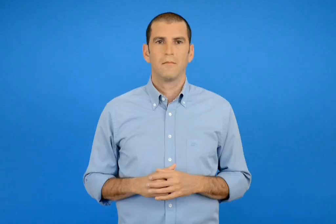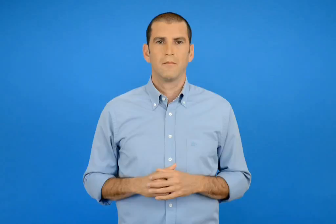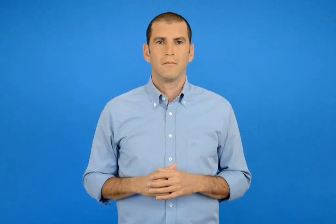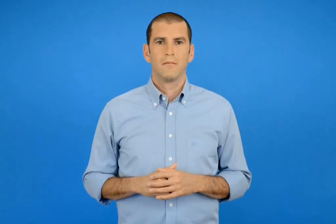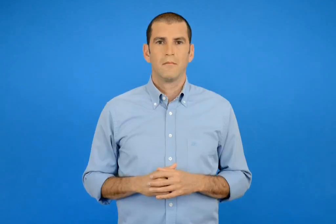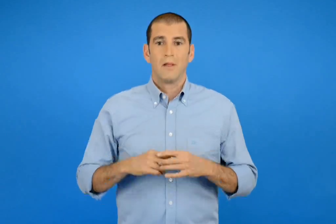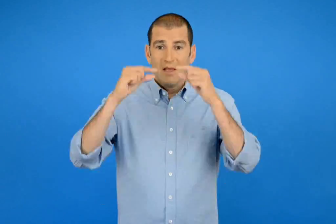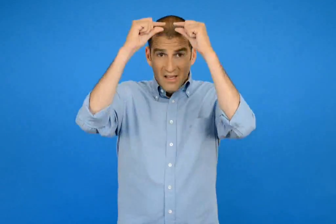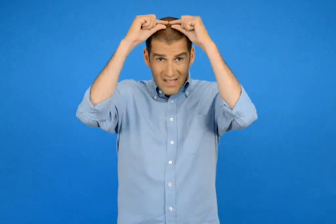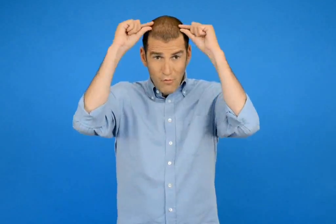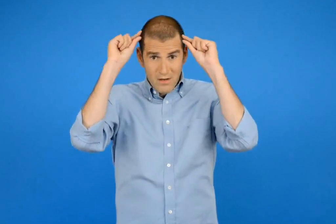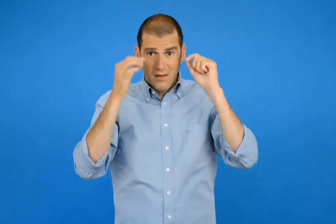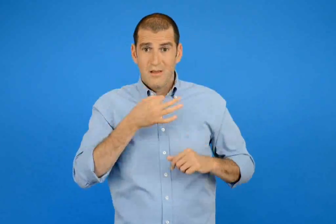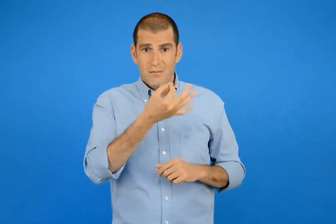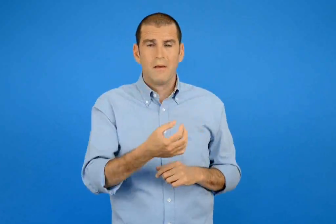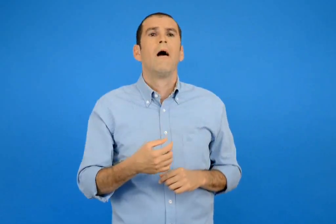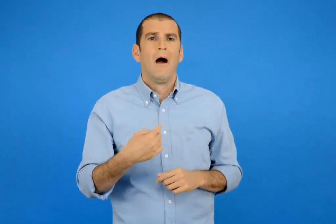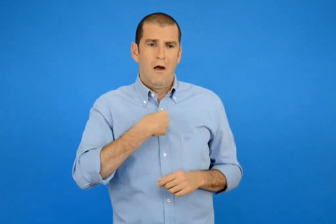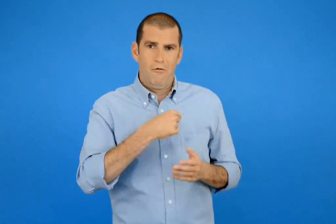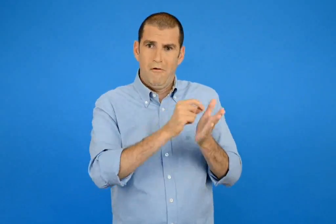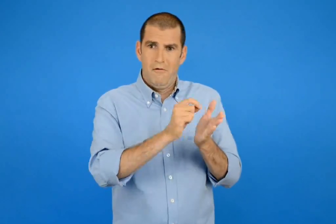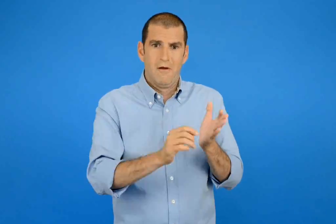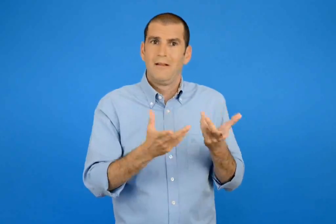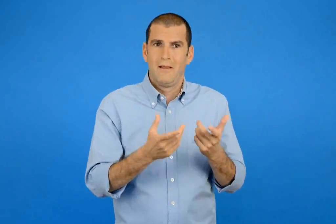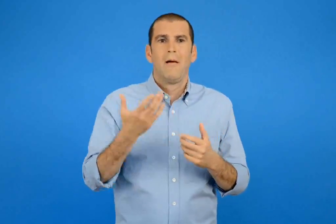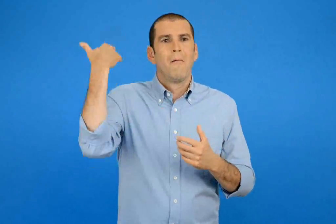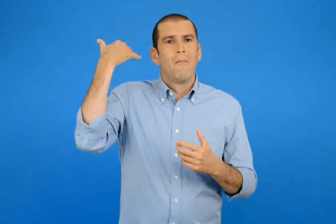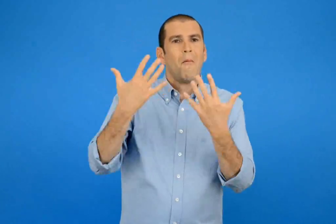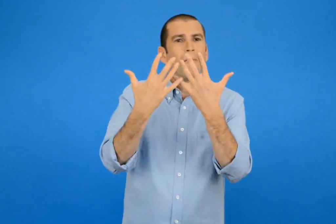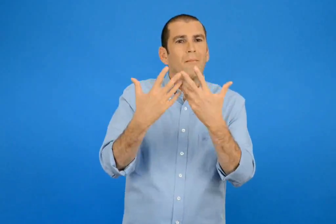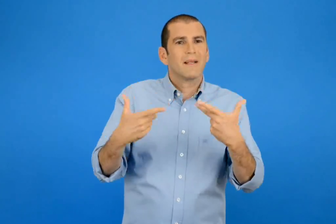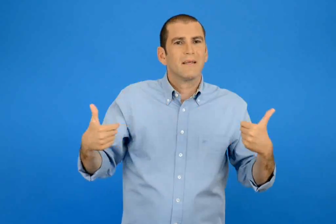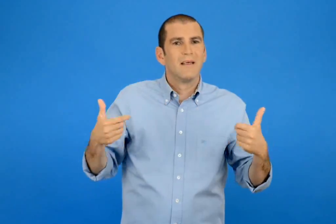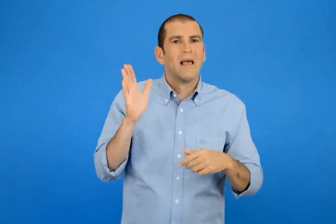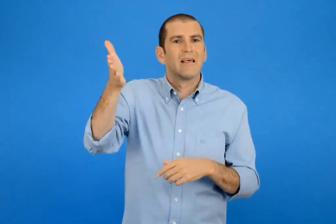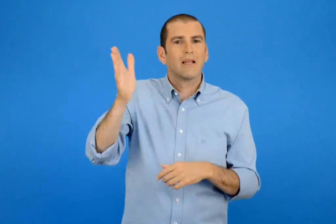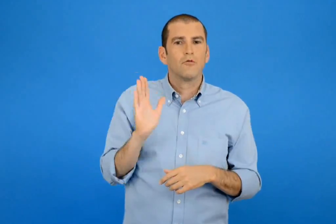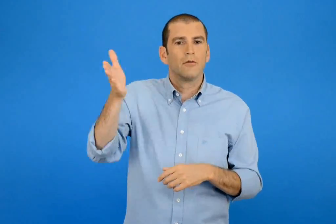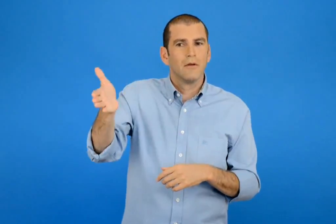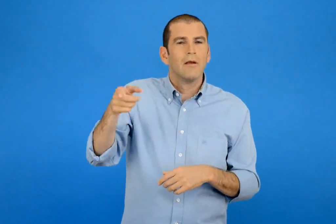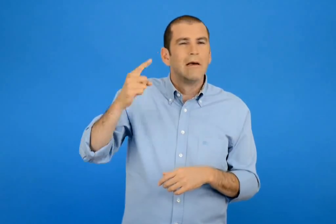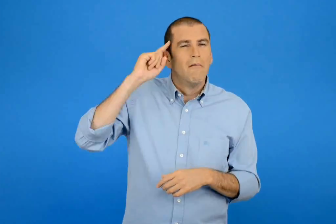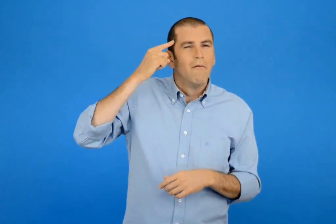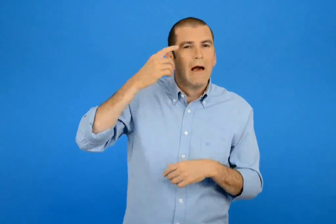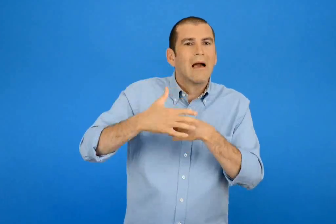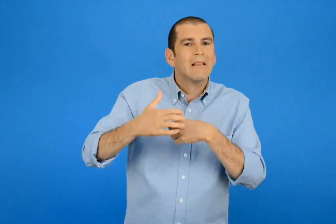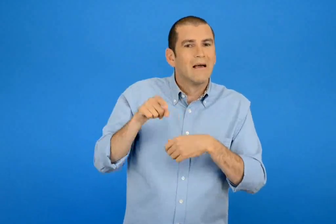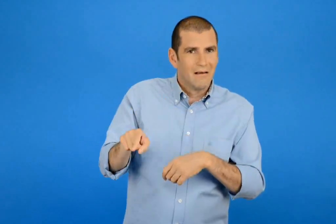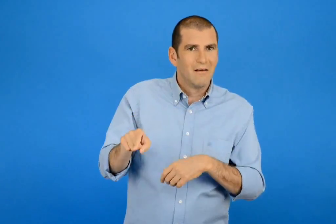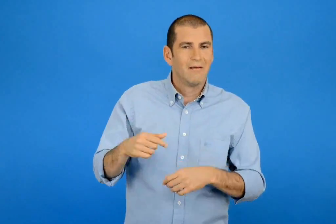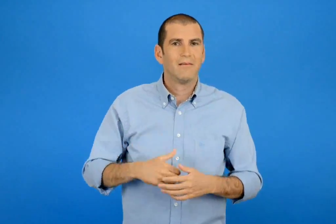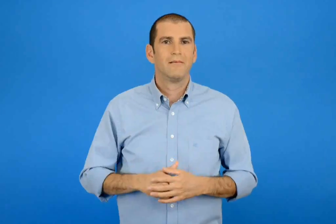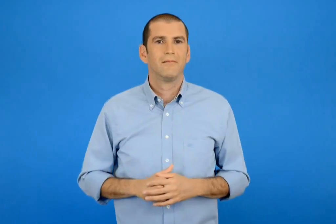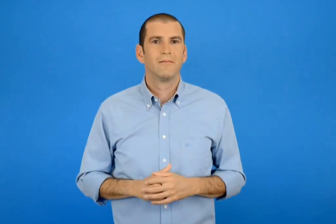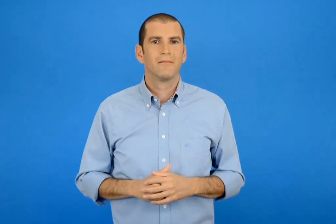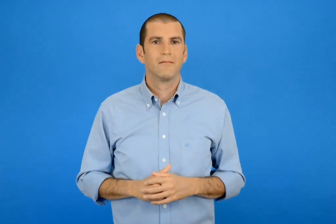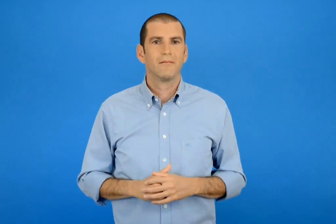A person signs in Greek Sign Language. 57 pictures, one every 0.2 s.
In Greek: κι εγώ θα πω για τη ζαβολιά της γάτας στην παράσταση του καραγκιόζη είπε η ιωάννα
